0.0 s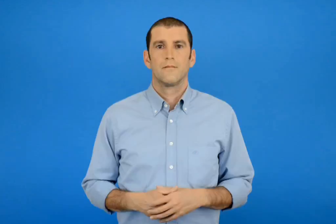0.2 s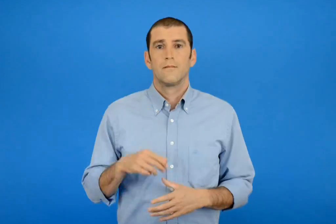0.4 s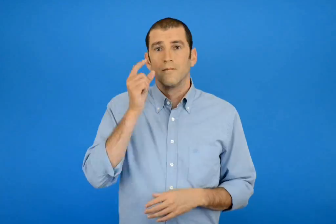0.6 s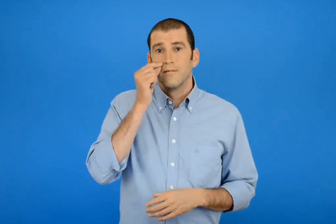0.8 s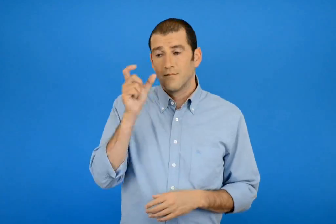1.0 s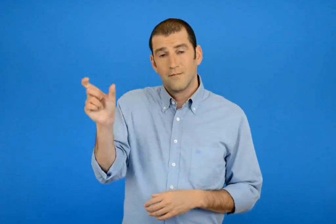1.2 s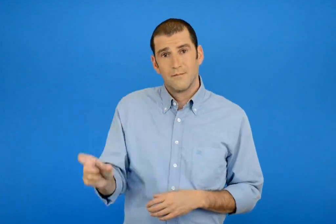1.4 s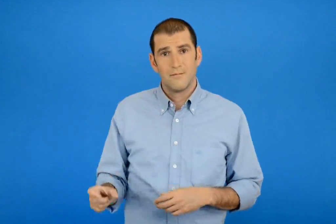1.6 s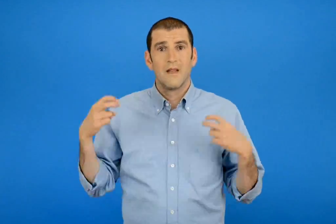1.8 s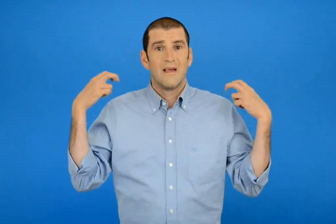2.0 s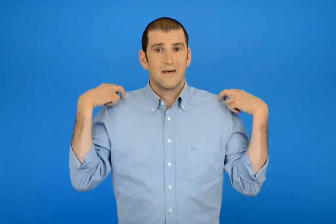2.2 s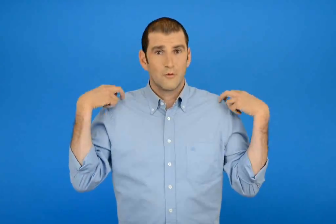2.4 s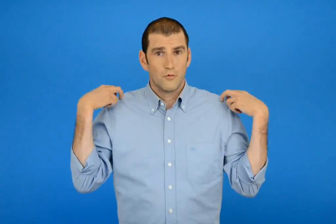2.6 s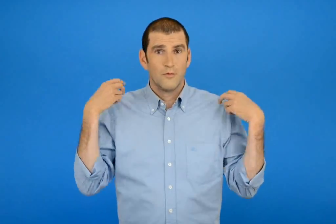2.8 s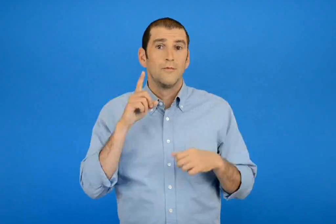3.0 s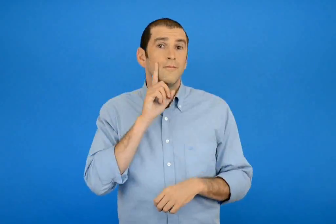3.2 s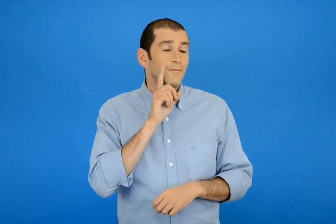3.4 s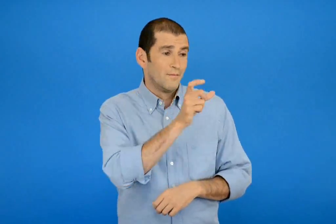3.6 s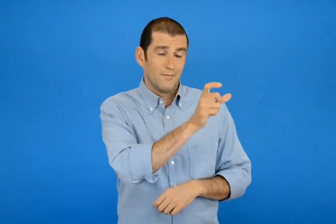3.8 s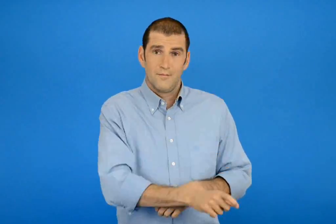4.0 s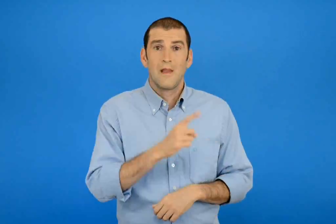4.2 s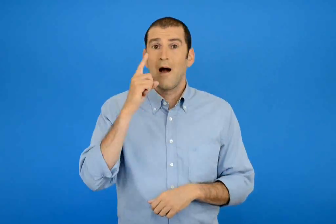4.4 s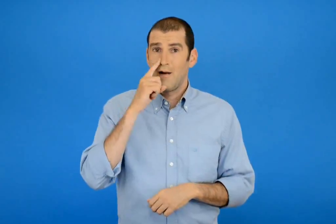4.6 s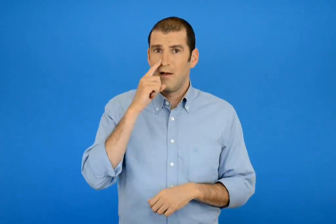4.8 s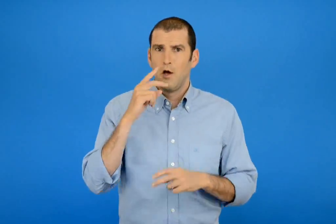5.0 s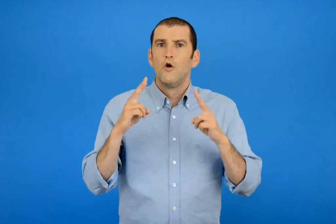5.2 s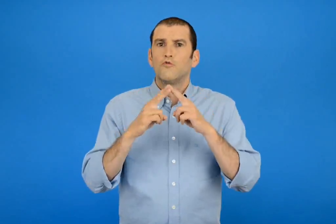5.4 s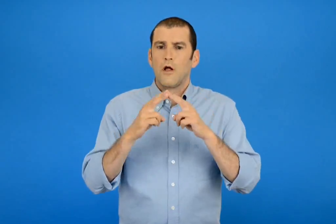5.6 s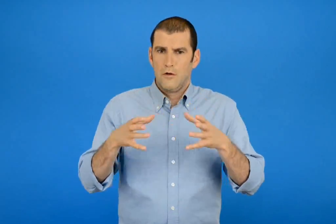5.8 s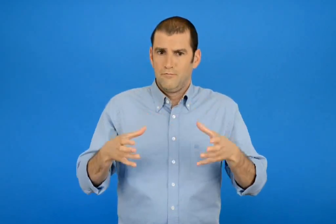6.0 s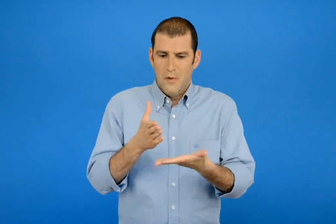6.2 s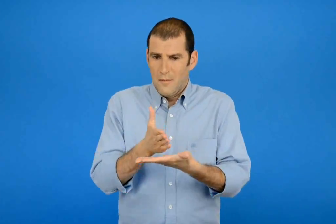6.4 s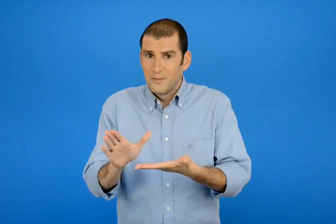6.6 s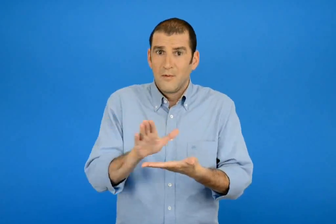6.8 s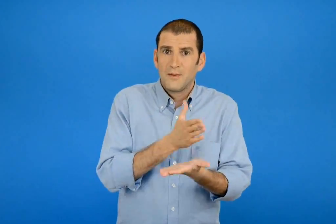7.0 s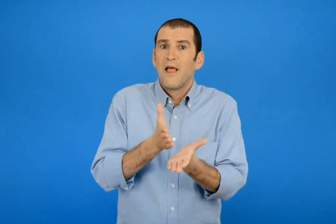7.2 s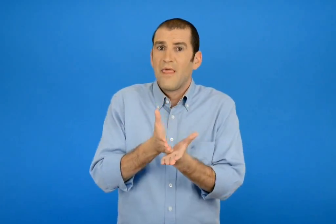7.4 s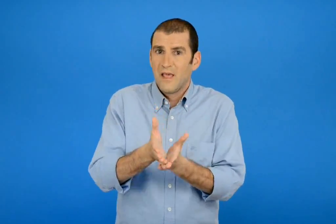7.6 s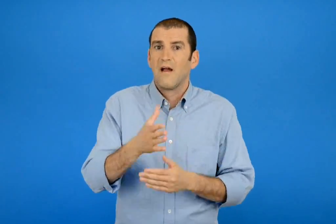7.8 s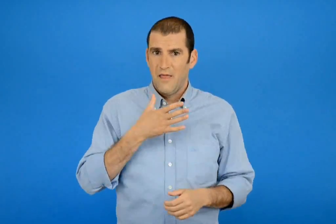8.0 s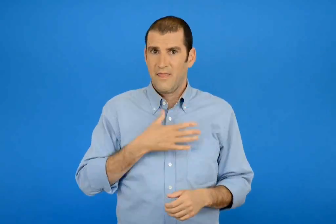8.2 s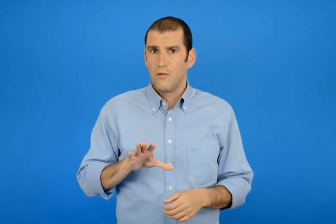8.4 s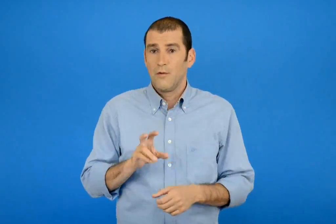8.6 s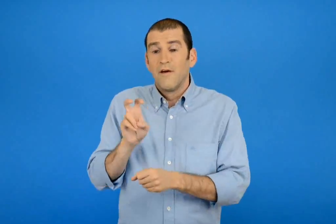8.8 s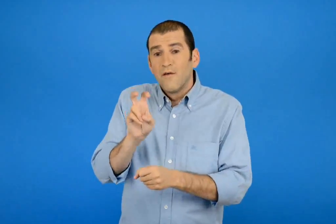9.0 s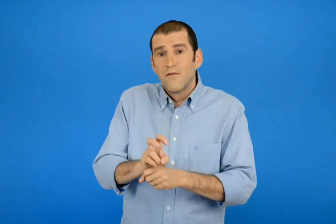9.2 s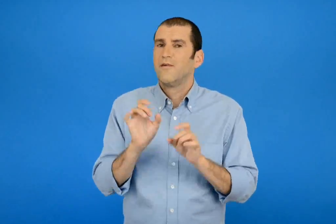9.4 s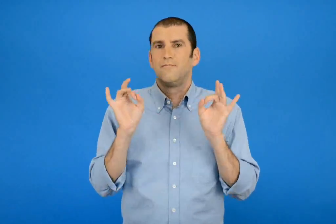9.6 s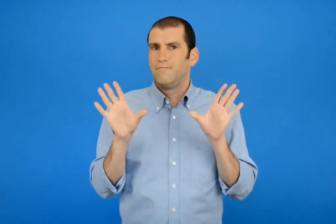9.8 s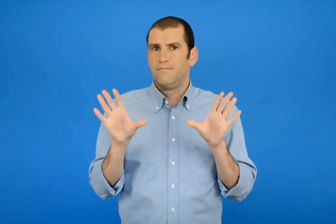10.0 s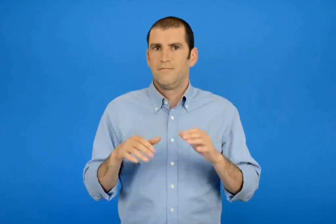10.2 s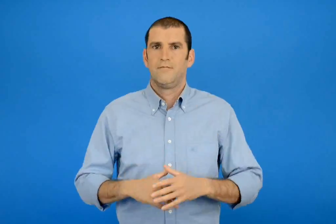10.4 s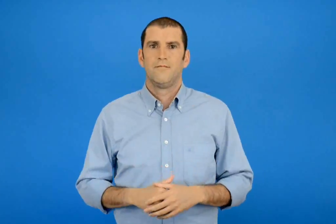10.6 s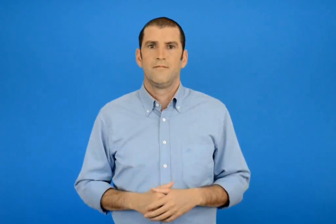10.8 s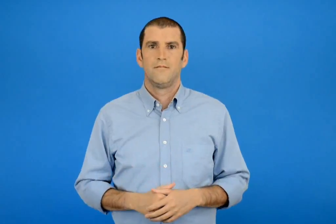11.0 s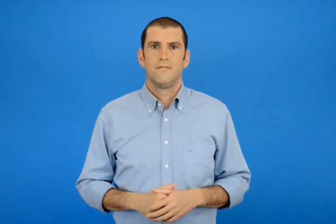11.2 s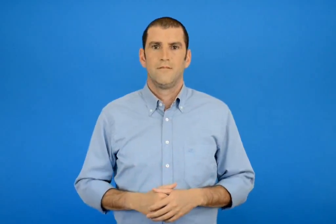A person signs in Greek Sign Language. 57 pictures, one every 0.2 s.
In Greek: ο χρηστός και η άννα θέλουν να μοιραστούν δίκαια τα σοκολατάκια χωρίς να περισσέψει κανένα
